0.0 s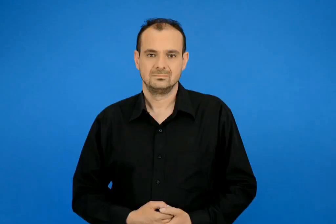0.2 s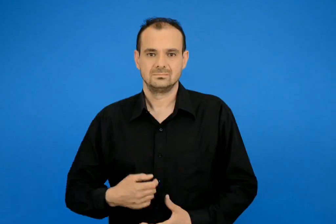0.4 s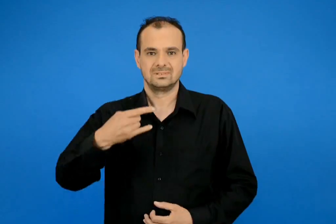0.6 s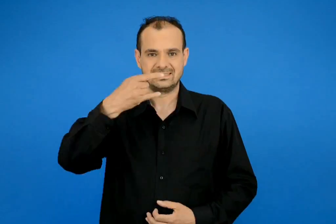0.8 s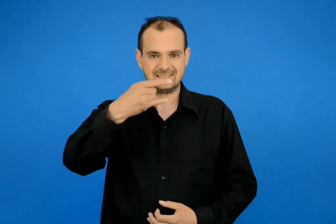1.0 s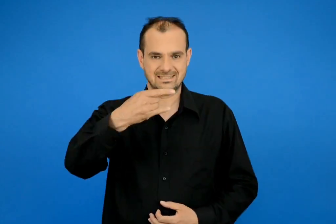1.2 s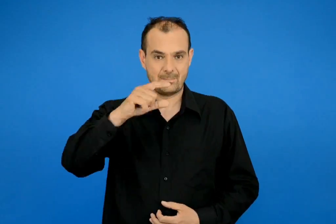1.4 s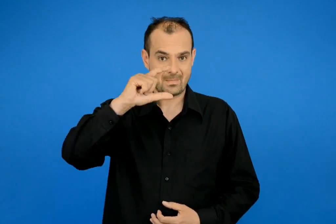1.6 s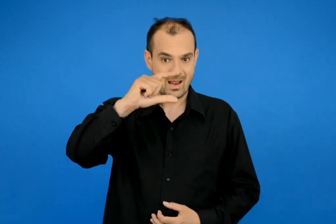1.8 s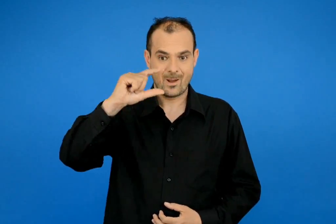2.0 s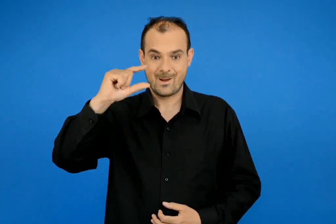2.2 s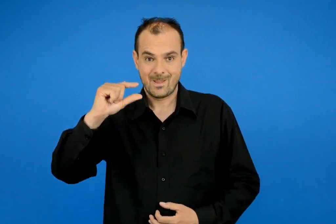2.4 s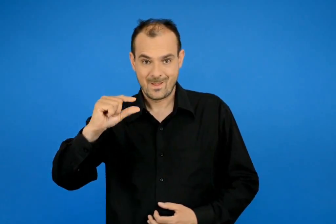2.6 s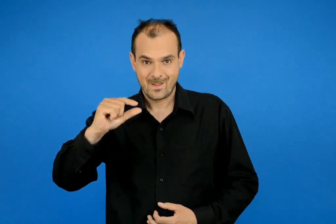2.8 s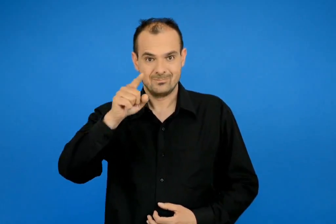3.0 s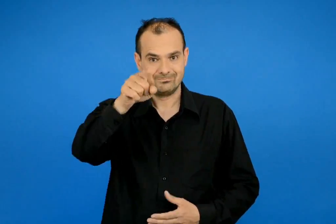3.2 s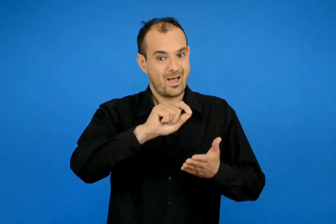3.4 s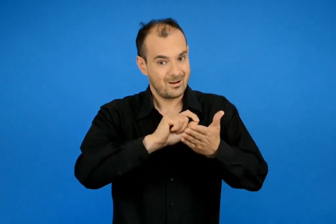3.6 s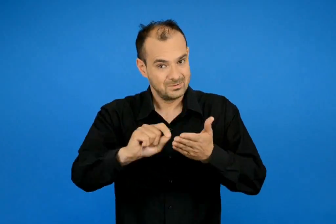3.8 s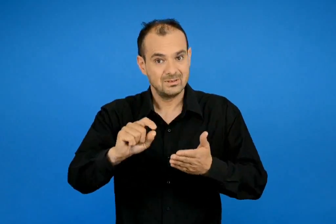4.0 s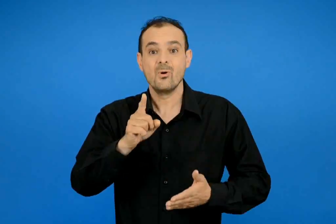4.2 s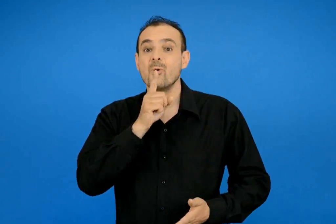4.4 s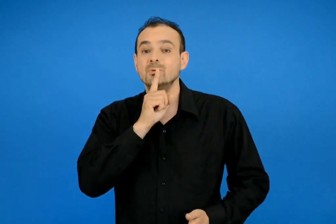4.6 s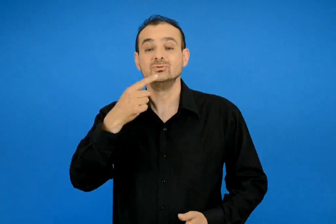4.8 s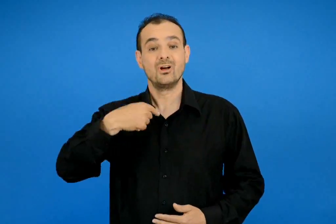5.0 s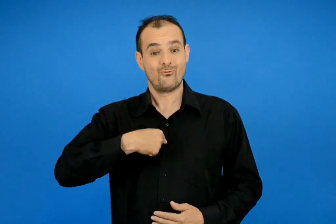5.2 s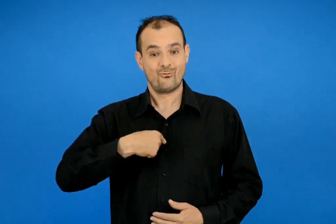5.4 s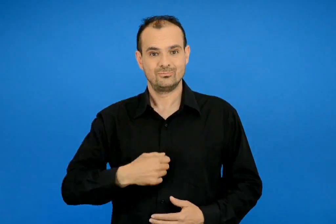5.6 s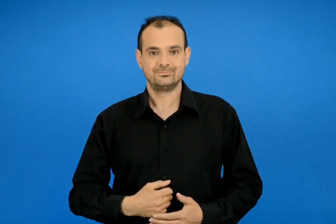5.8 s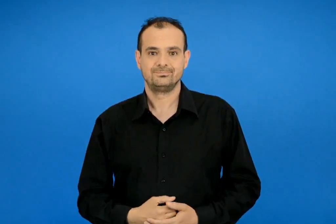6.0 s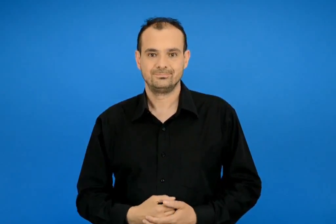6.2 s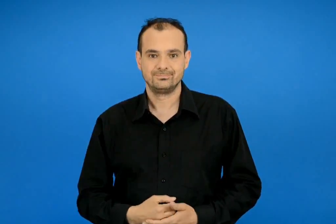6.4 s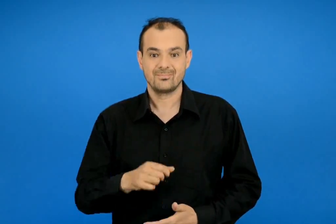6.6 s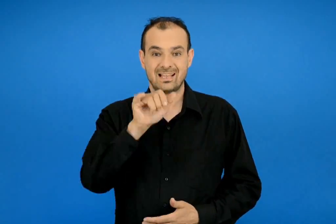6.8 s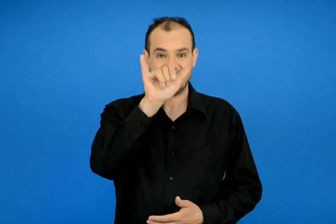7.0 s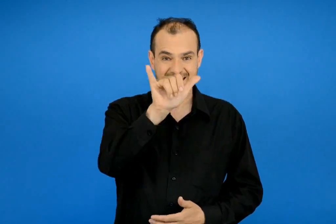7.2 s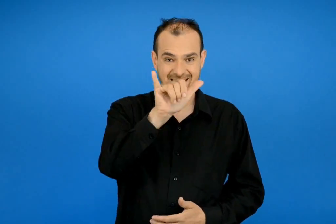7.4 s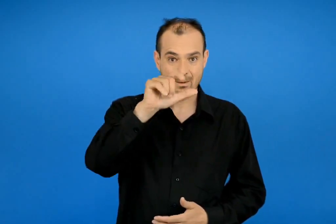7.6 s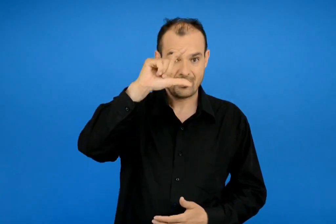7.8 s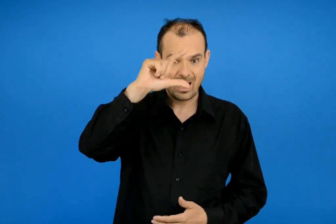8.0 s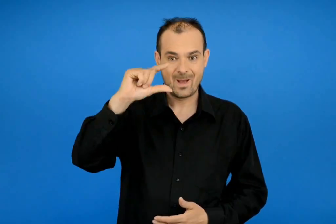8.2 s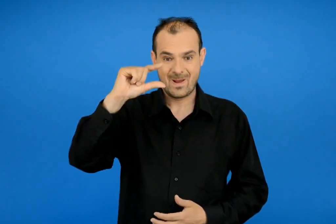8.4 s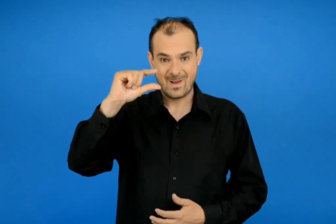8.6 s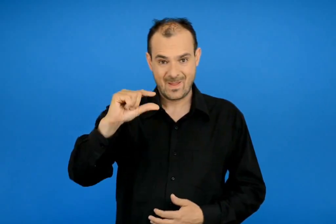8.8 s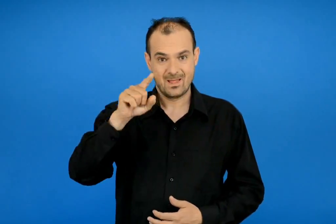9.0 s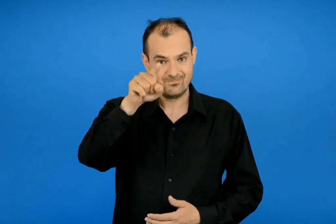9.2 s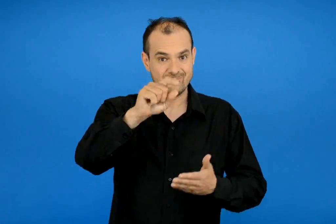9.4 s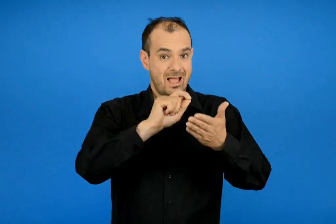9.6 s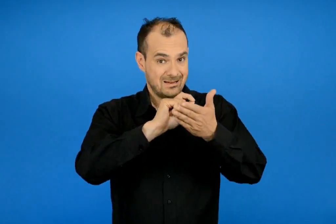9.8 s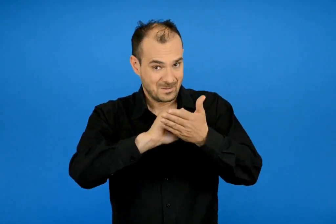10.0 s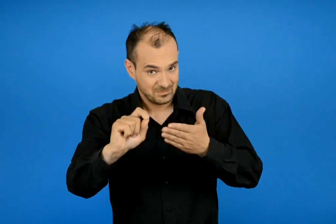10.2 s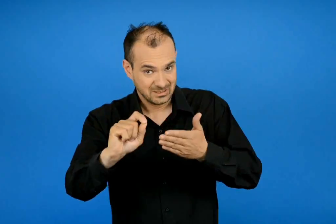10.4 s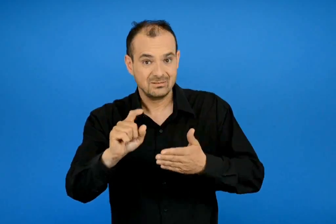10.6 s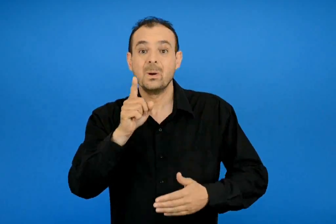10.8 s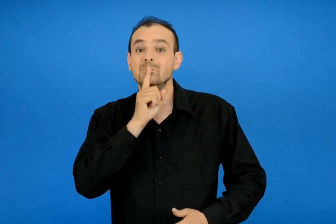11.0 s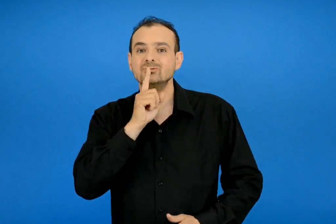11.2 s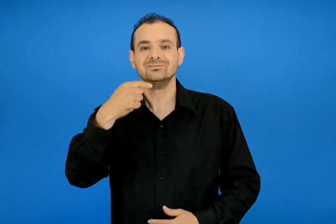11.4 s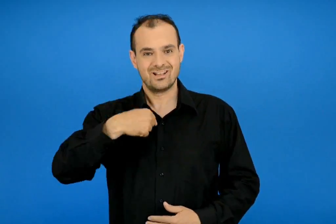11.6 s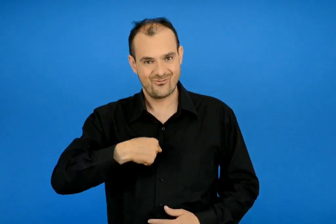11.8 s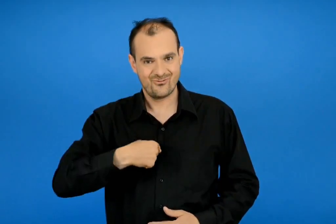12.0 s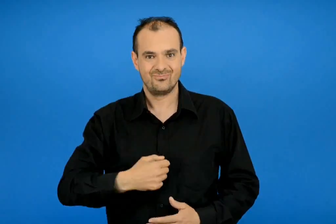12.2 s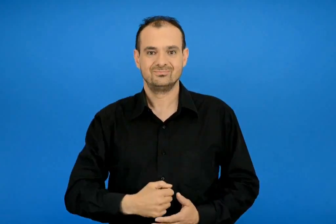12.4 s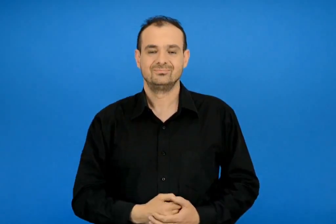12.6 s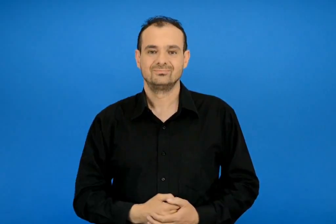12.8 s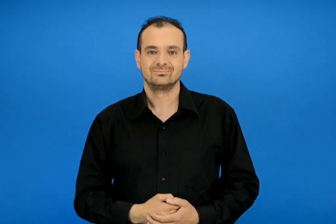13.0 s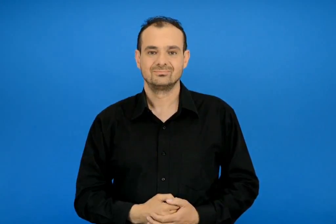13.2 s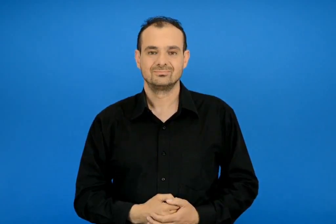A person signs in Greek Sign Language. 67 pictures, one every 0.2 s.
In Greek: γράψε ζ ζ όπως εγώ γράψε υ υ όπως εγώ
